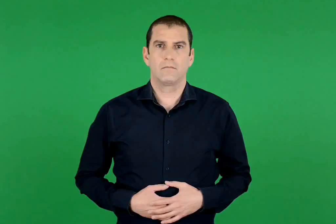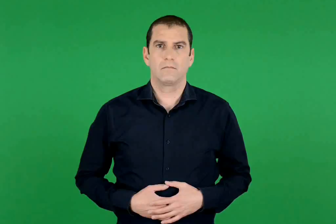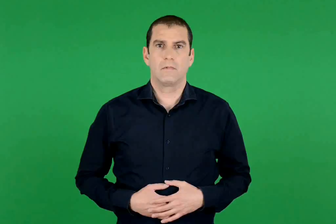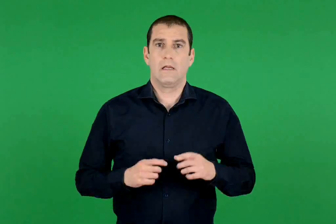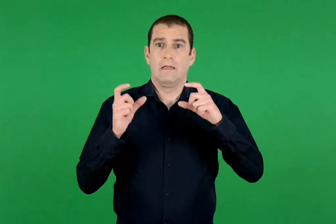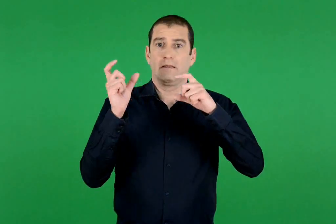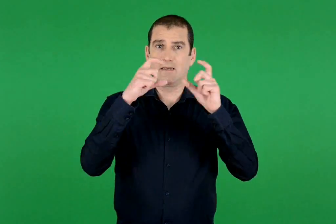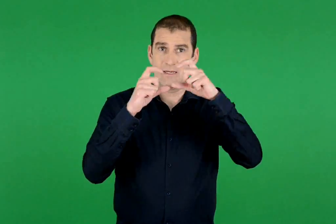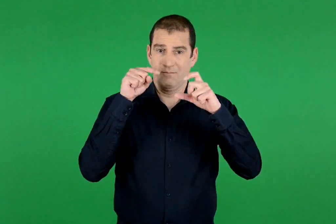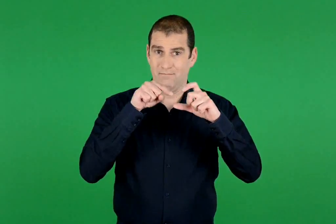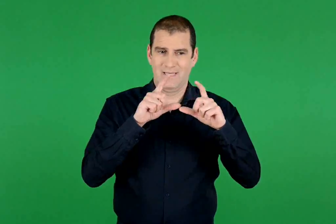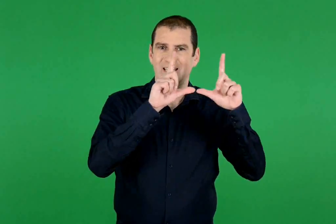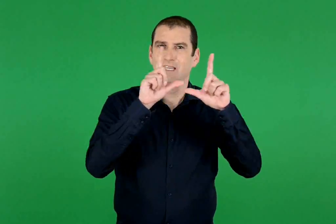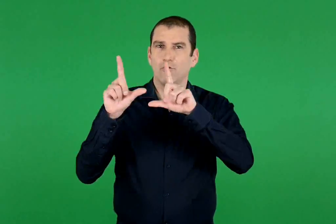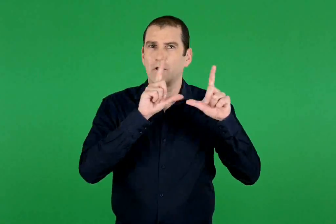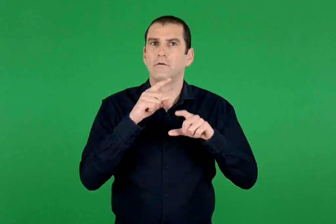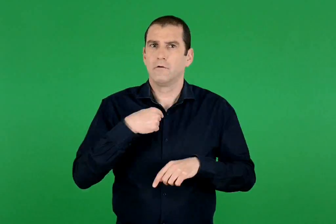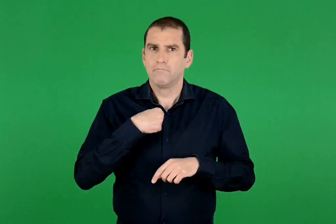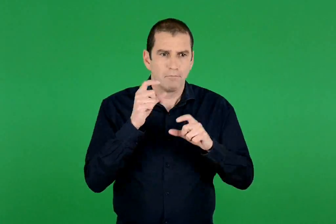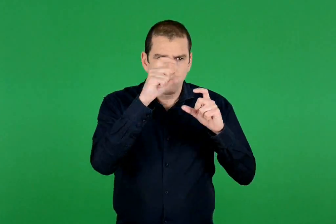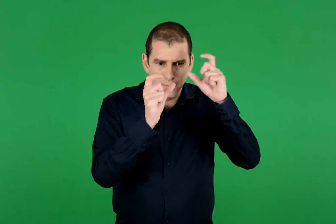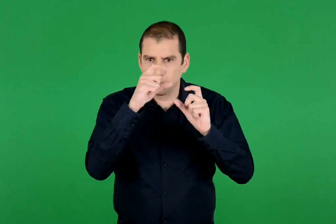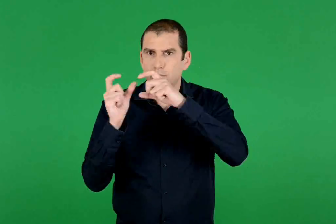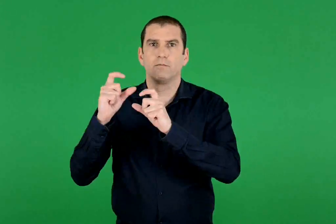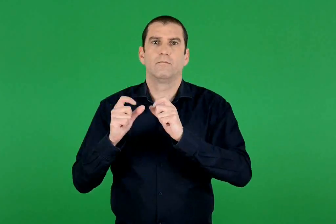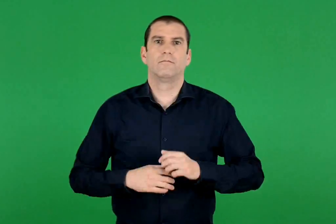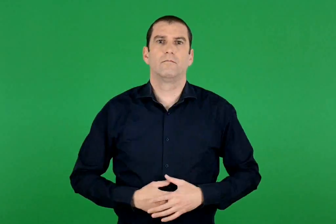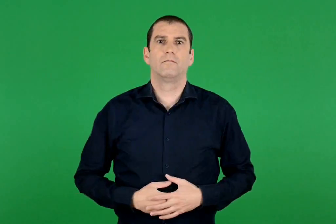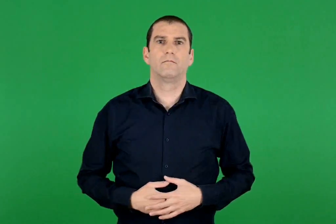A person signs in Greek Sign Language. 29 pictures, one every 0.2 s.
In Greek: σχηματίζω τις εικόνες του τάγκραμ
